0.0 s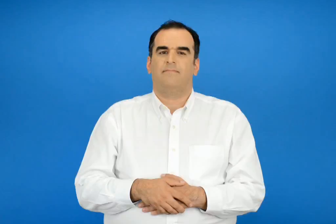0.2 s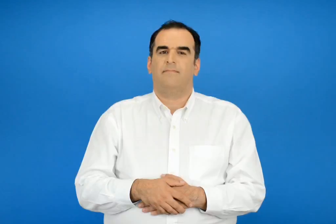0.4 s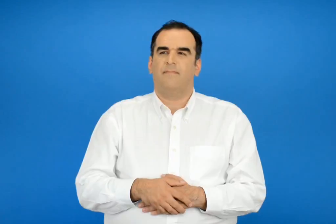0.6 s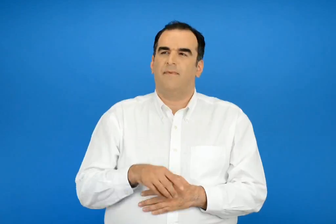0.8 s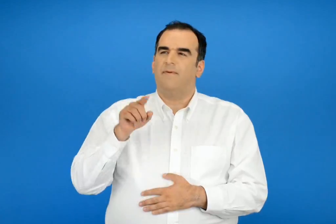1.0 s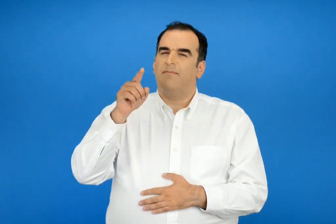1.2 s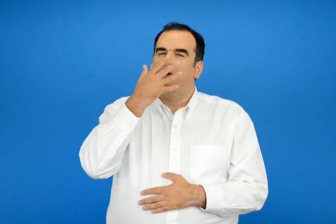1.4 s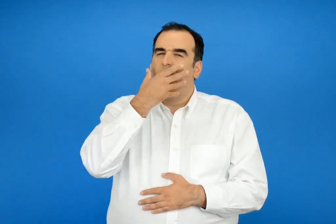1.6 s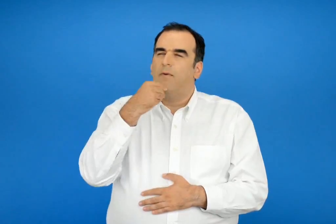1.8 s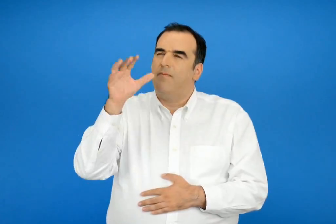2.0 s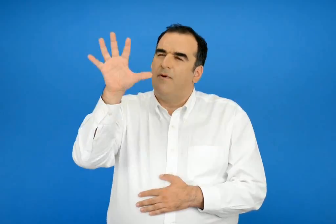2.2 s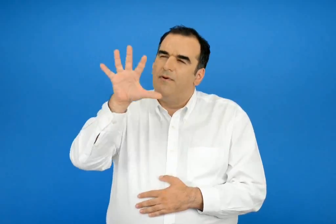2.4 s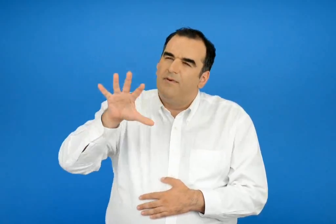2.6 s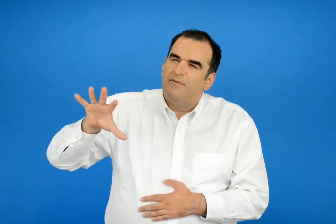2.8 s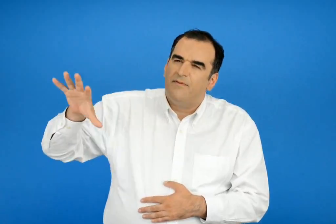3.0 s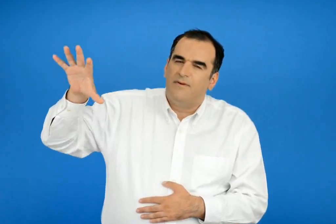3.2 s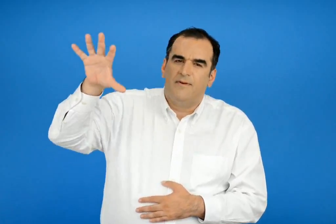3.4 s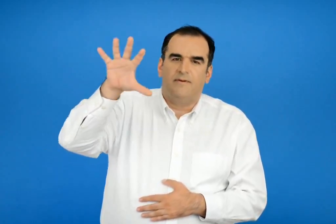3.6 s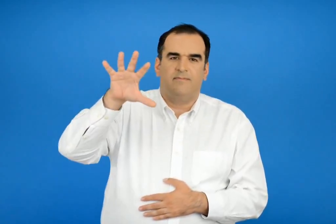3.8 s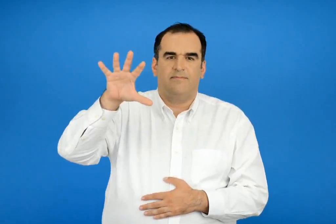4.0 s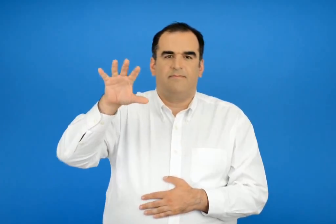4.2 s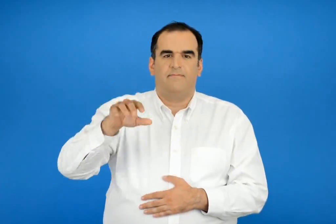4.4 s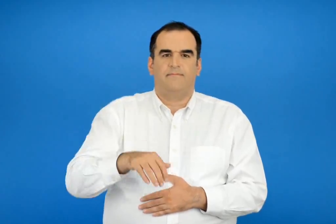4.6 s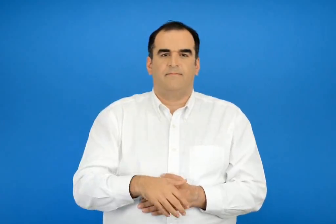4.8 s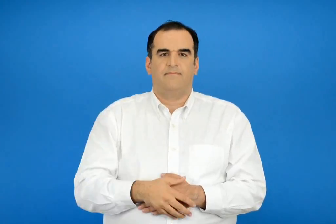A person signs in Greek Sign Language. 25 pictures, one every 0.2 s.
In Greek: για την ομορφιά του
